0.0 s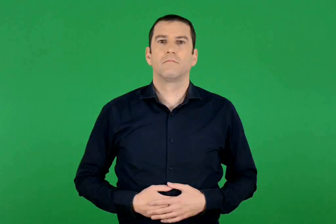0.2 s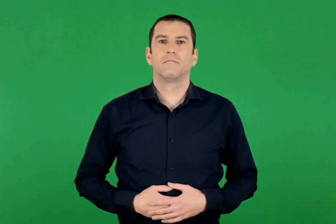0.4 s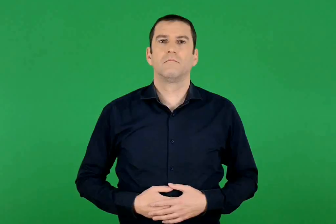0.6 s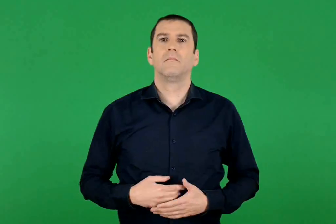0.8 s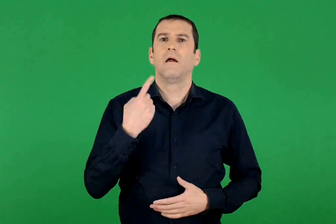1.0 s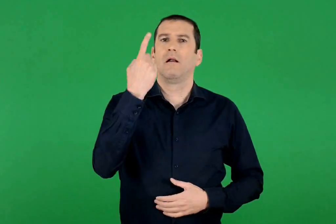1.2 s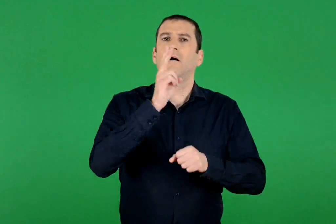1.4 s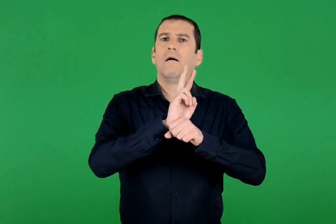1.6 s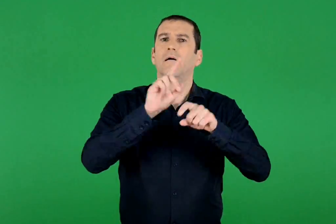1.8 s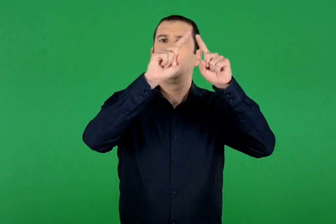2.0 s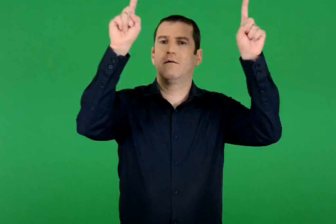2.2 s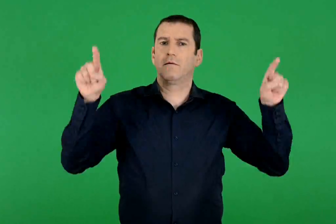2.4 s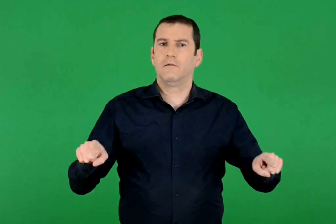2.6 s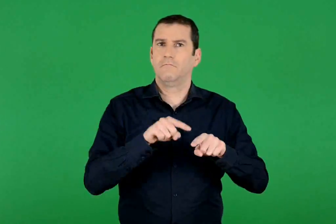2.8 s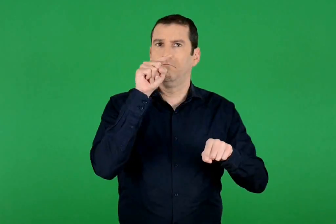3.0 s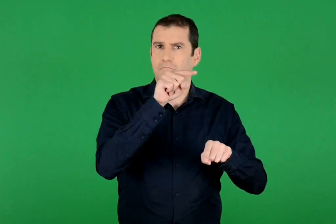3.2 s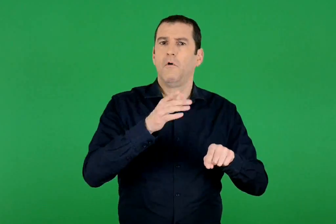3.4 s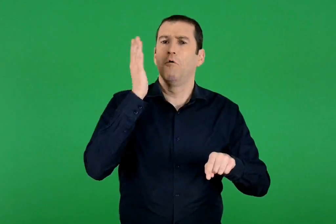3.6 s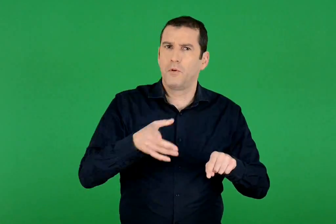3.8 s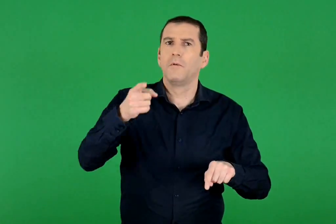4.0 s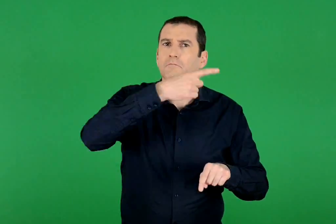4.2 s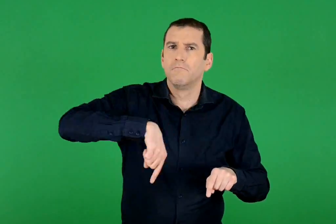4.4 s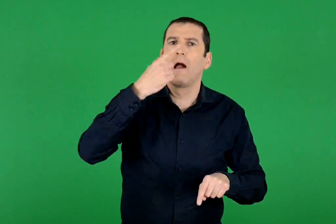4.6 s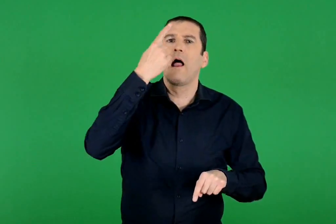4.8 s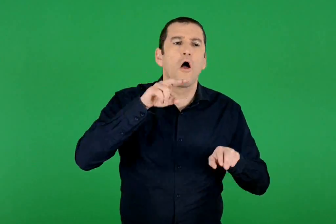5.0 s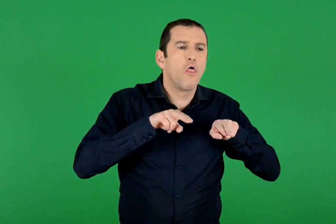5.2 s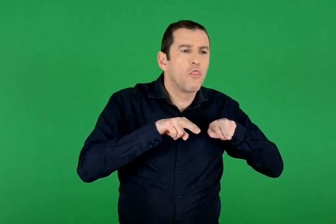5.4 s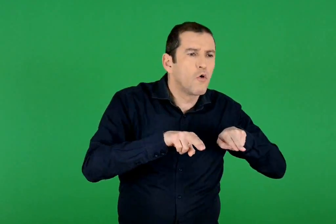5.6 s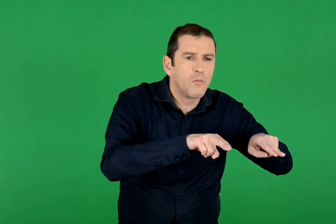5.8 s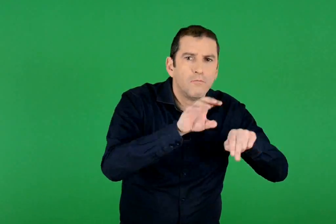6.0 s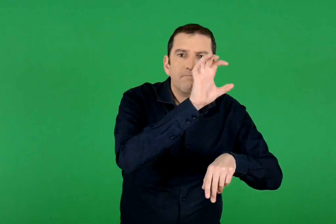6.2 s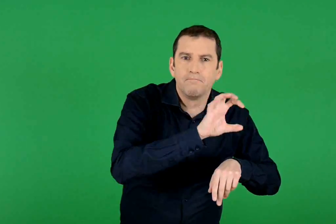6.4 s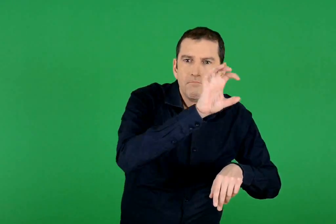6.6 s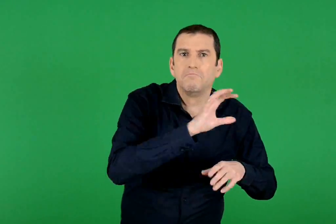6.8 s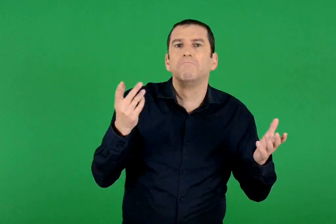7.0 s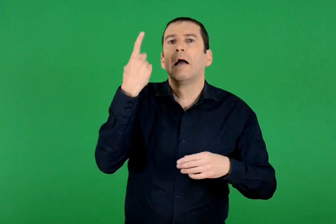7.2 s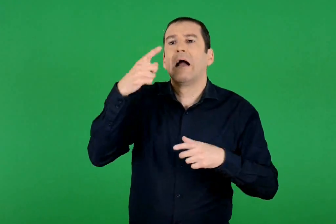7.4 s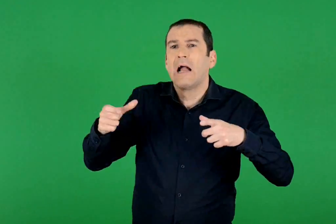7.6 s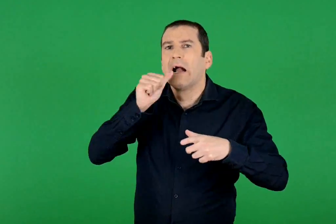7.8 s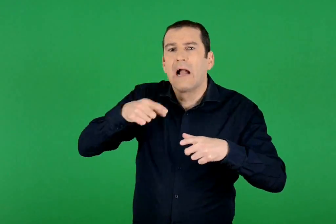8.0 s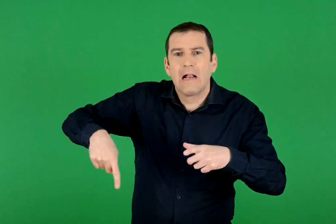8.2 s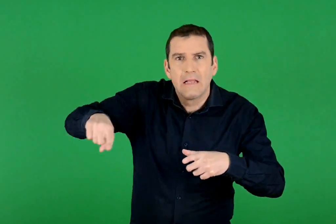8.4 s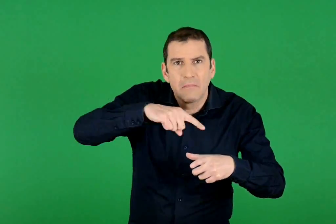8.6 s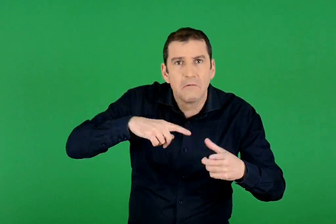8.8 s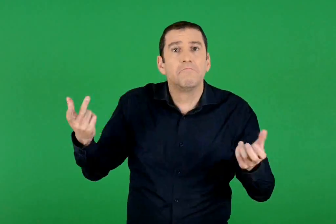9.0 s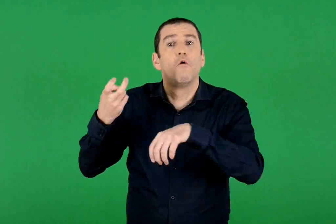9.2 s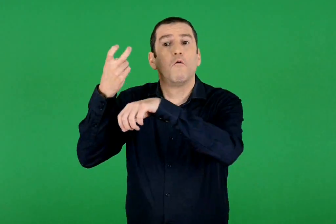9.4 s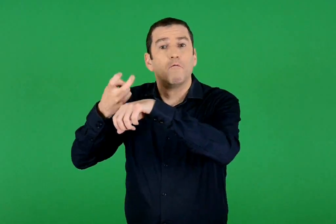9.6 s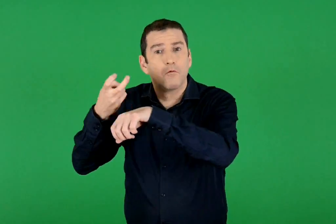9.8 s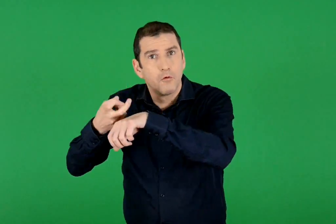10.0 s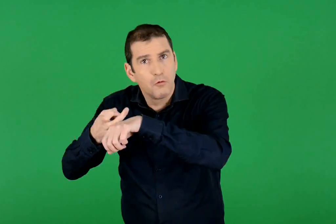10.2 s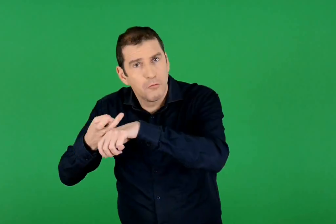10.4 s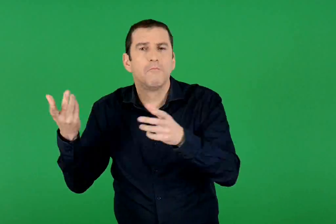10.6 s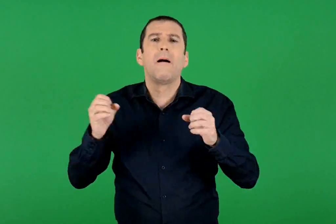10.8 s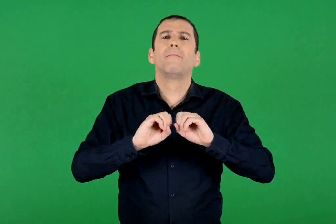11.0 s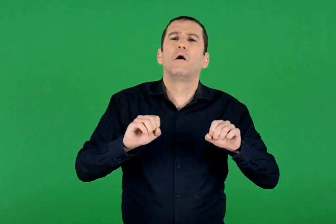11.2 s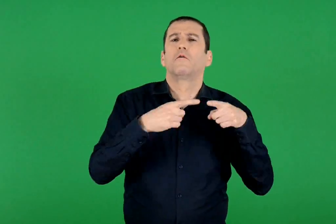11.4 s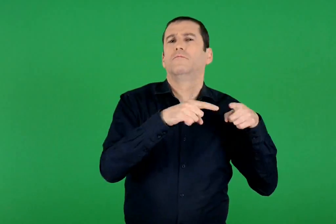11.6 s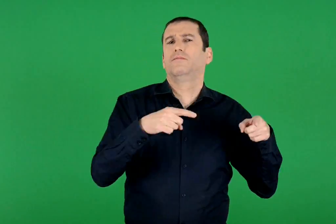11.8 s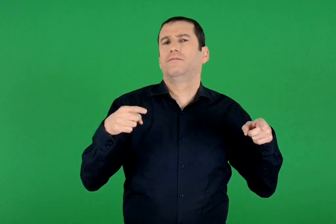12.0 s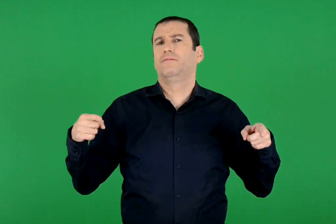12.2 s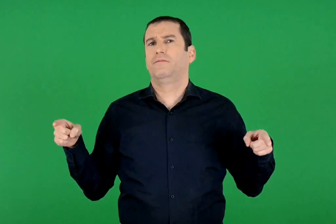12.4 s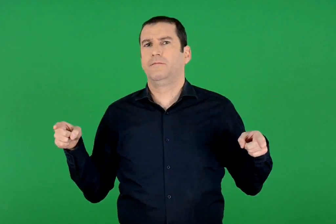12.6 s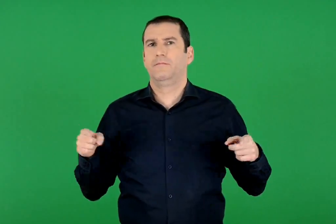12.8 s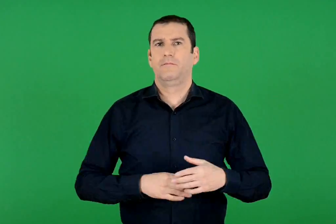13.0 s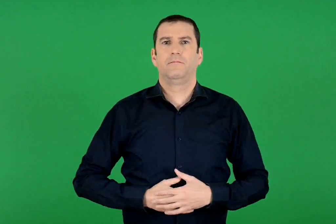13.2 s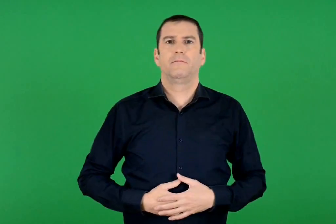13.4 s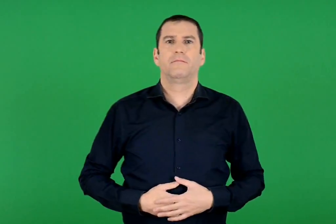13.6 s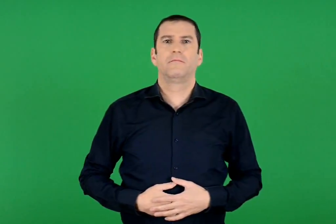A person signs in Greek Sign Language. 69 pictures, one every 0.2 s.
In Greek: σε έναν χάρτη μπορούμε να αναζητήσουμε έναν δρόμο , μια λίμνη , ένα βουνό και πολλές άλλες πληροφορίες
